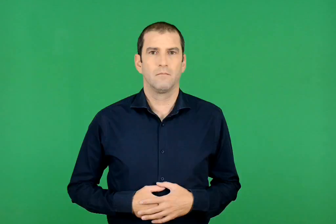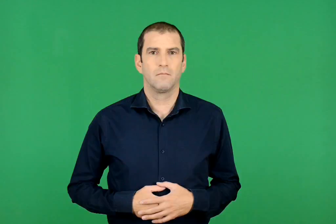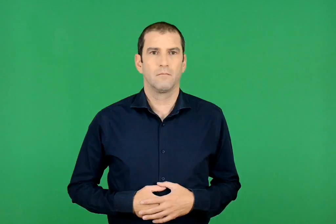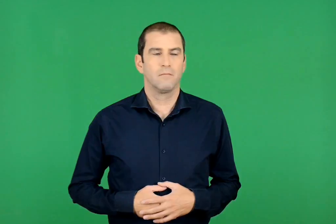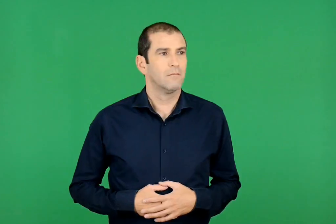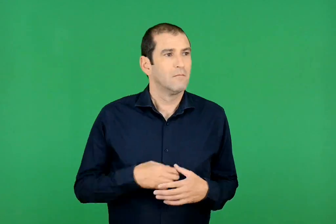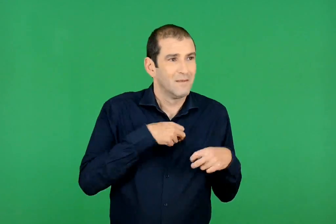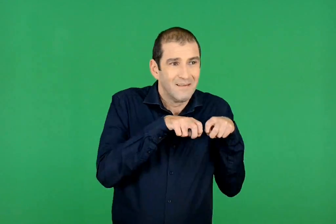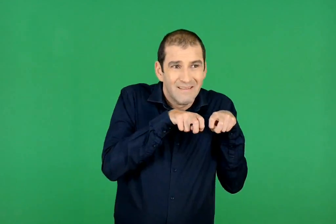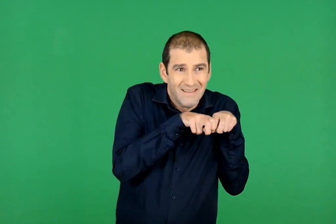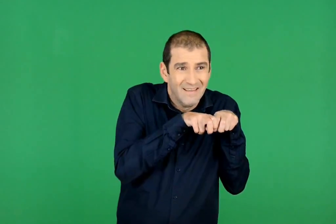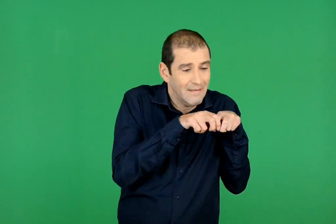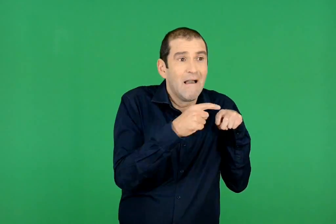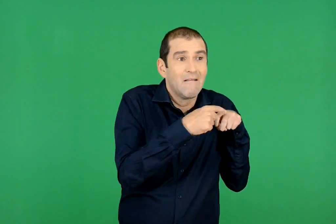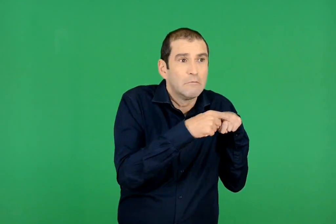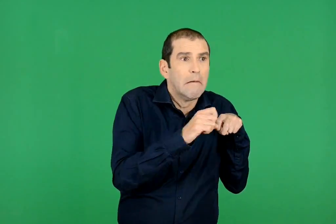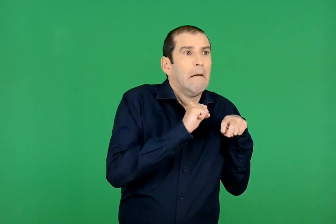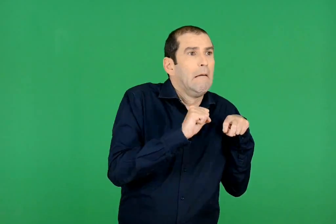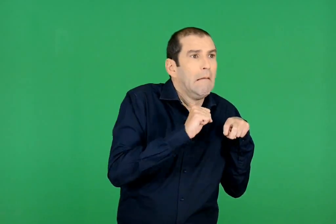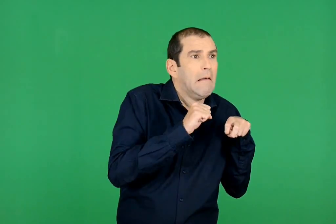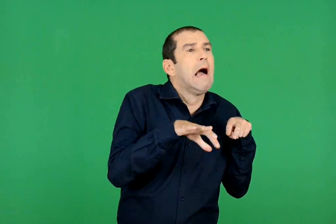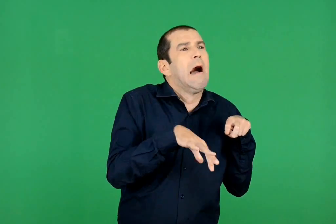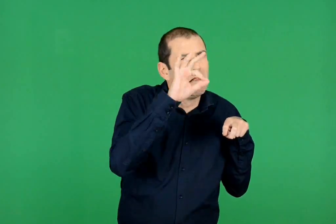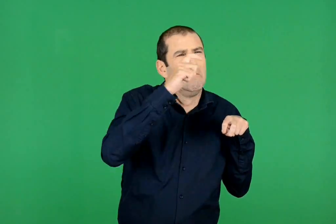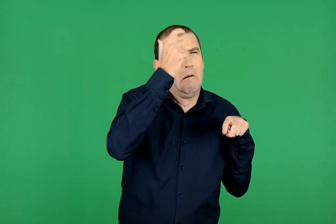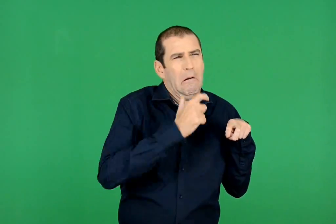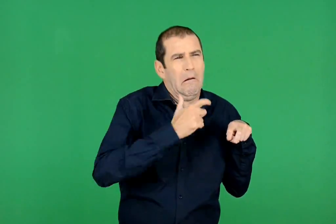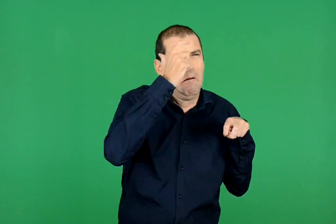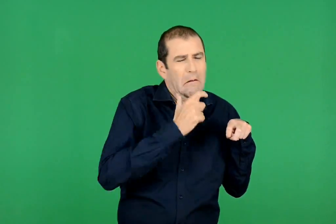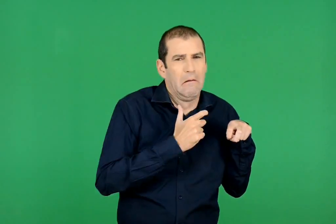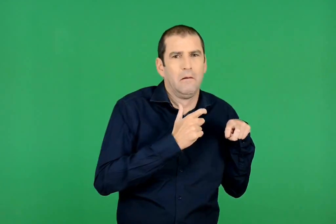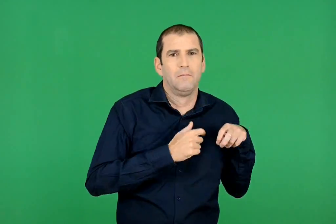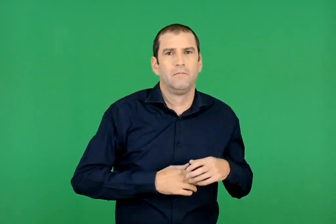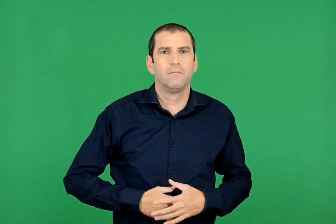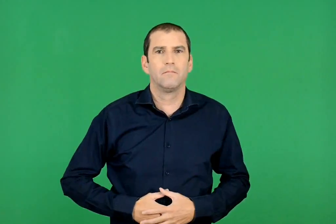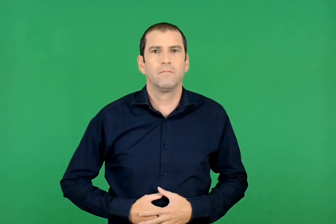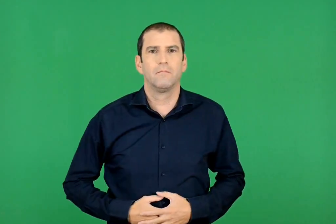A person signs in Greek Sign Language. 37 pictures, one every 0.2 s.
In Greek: ο διπλανός μου τόσο φοβήθηκε , που άρχισε να κλαίει
